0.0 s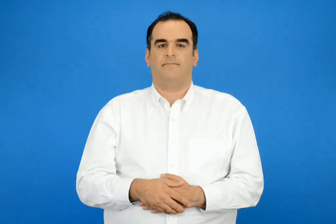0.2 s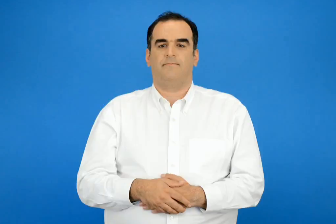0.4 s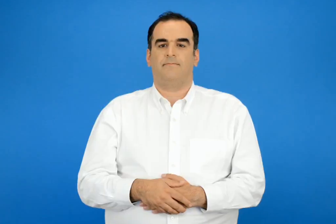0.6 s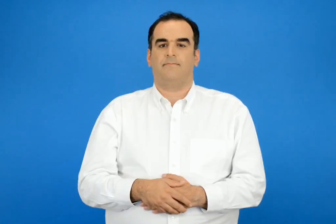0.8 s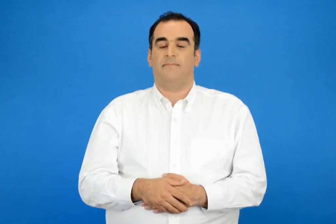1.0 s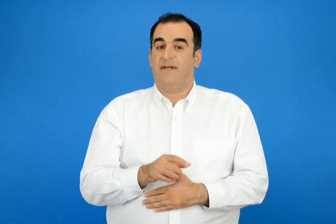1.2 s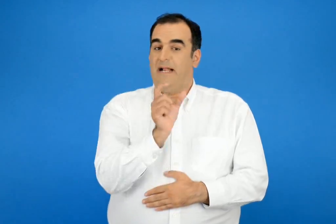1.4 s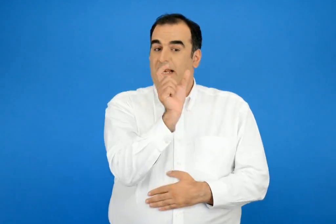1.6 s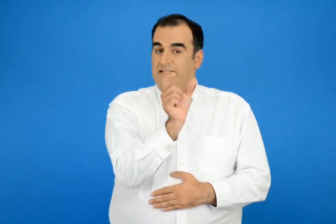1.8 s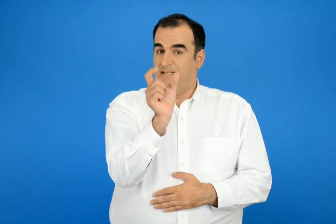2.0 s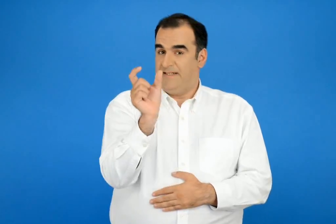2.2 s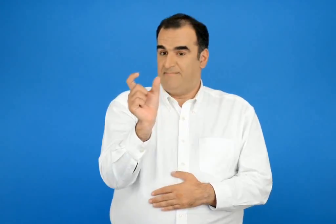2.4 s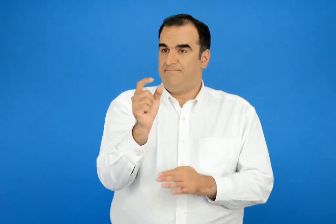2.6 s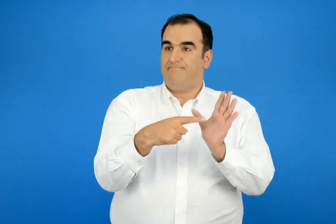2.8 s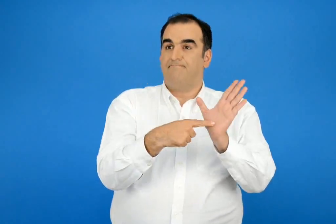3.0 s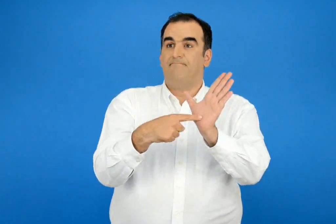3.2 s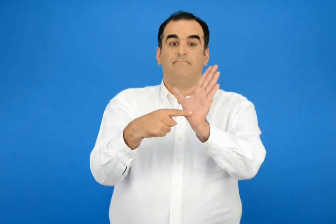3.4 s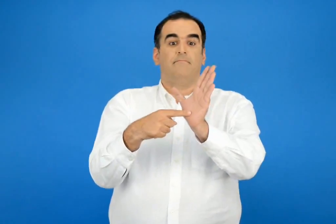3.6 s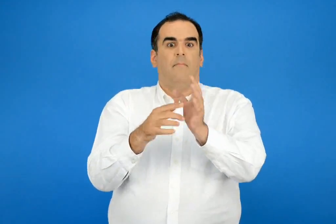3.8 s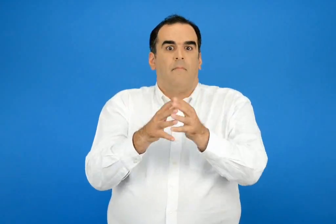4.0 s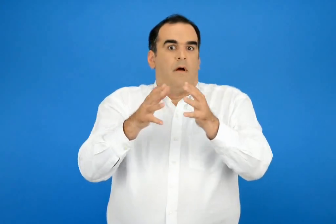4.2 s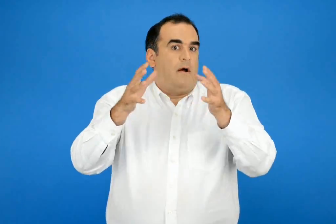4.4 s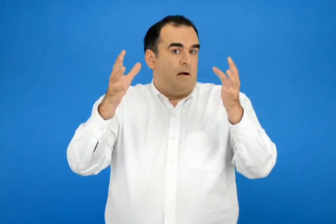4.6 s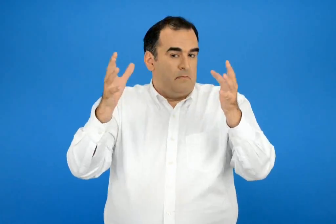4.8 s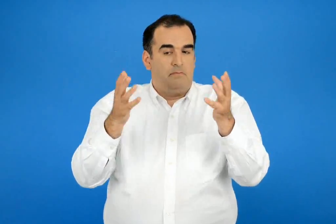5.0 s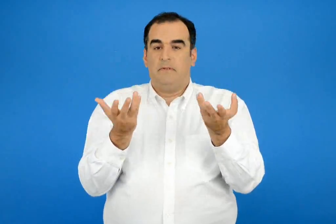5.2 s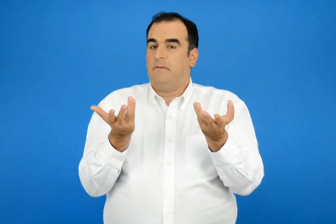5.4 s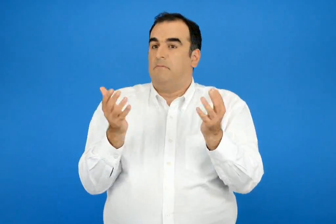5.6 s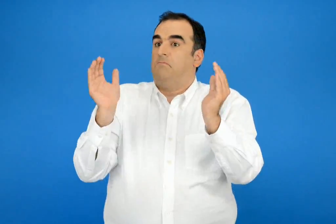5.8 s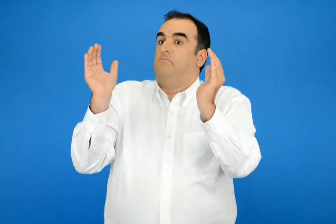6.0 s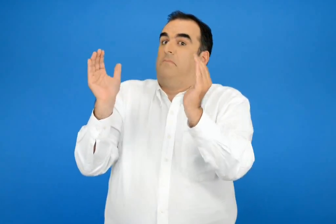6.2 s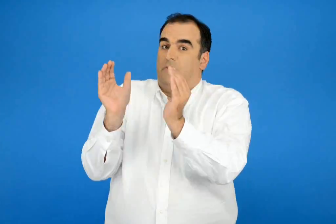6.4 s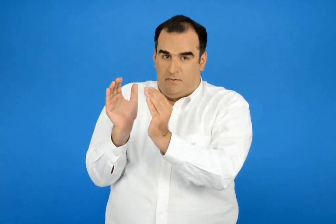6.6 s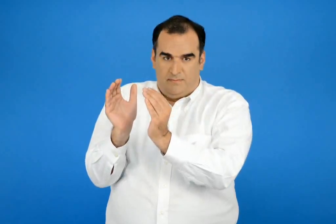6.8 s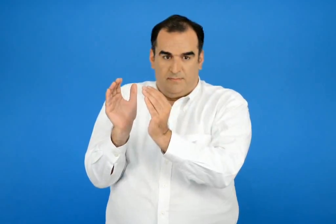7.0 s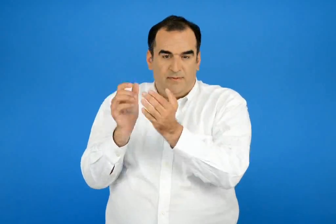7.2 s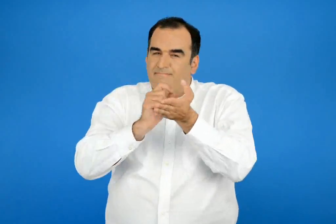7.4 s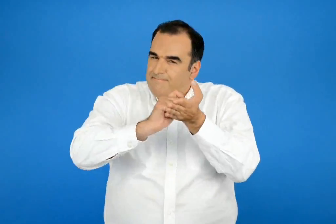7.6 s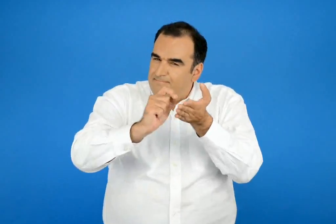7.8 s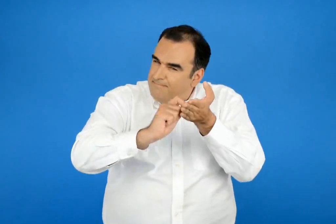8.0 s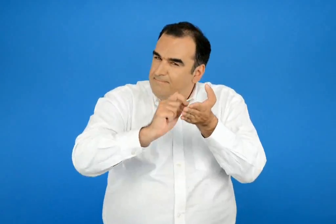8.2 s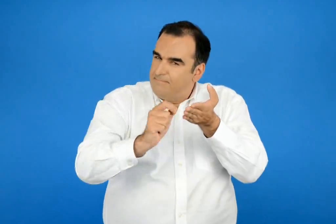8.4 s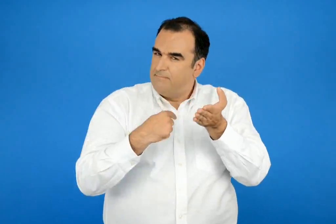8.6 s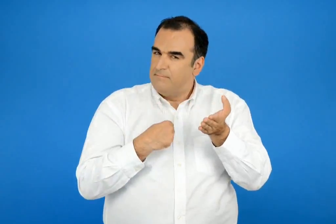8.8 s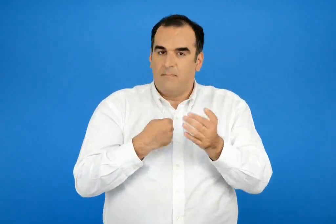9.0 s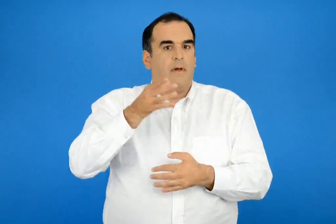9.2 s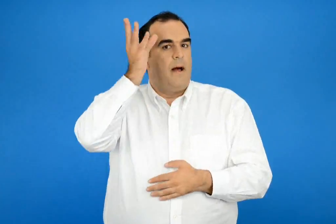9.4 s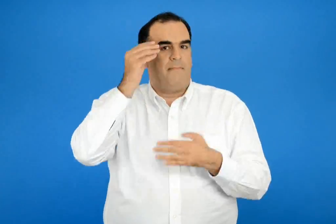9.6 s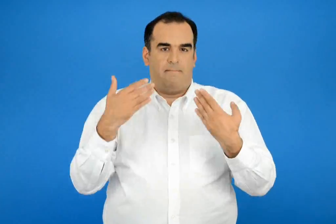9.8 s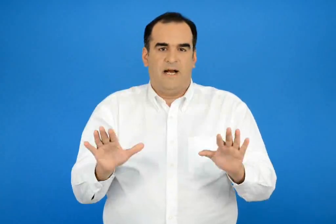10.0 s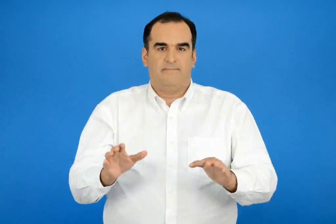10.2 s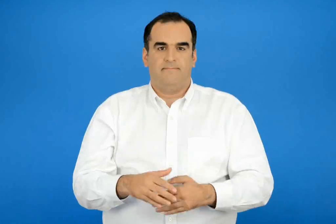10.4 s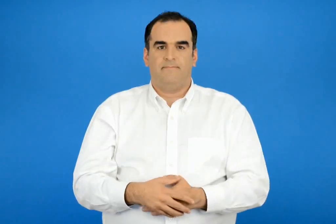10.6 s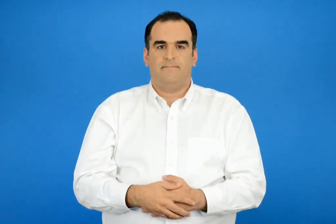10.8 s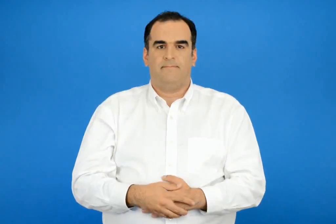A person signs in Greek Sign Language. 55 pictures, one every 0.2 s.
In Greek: έμαθα να φτιάχνω λέξεις που δείχνουν ότι κάτι είναι πιο μεγάλο η πιο μικρό
